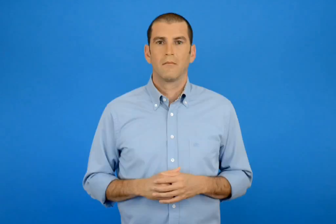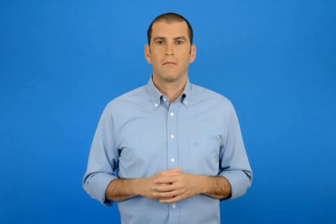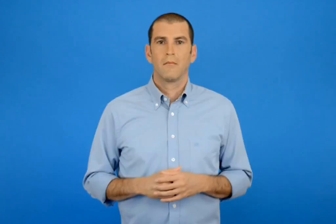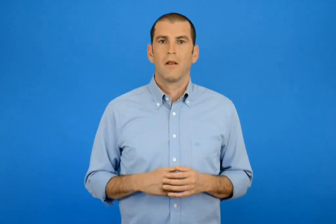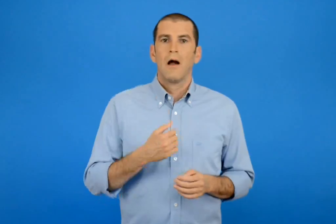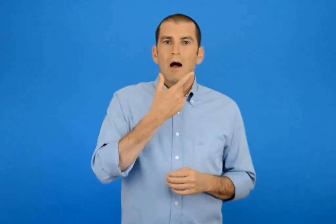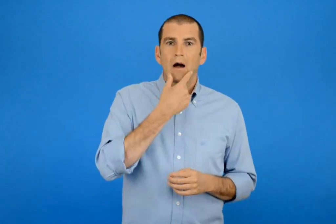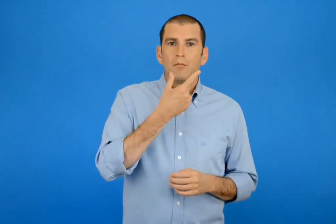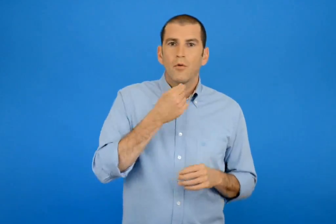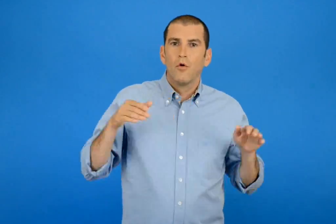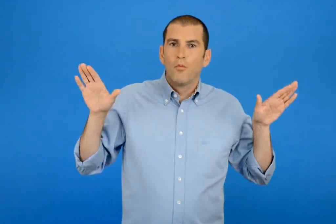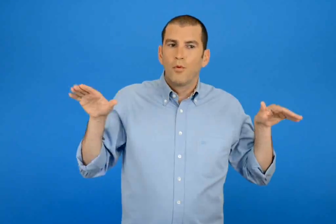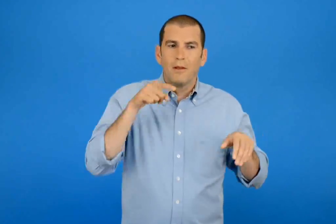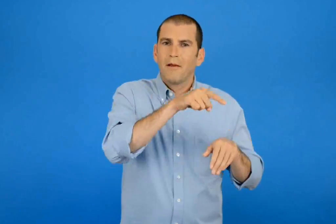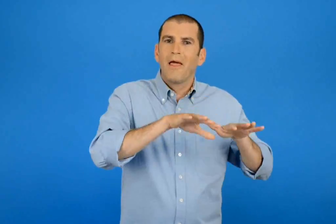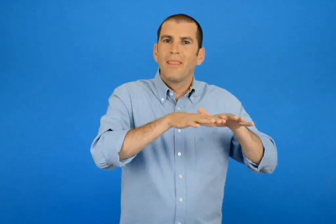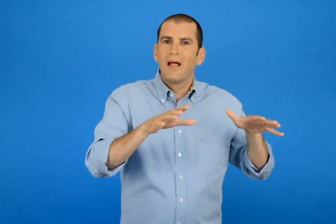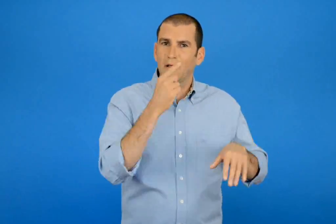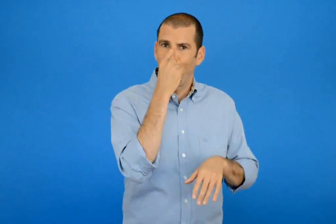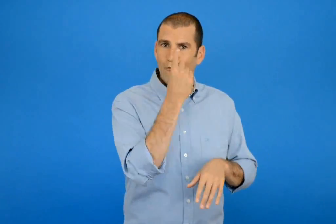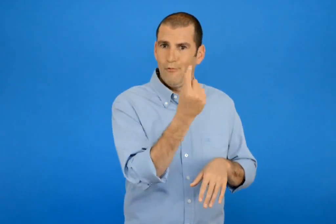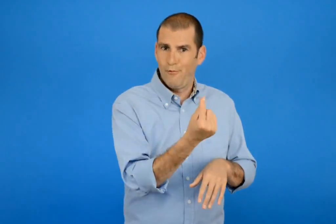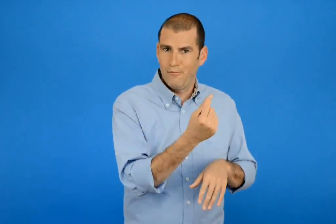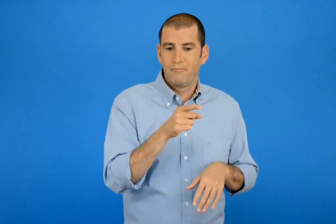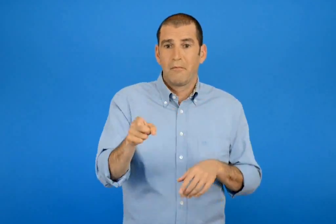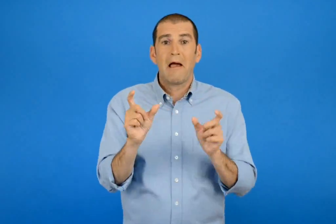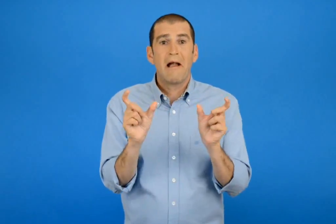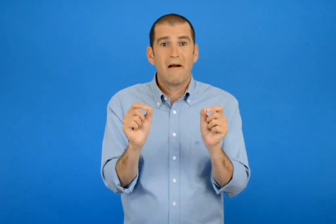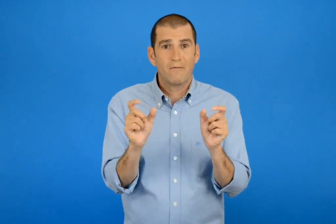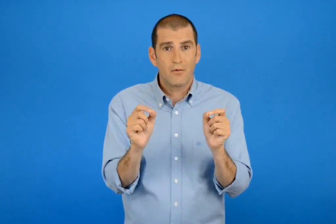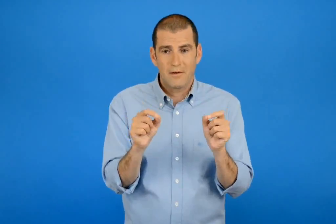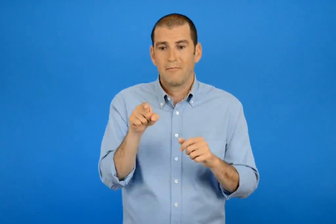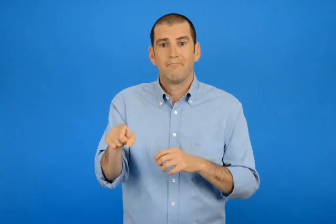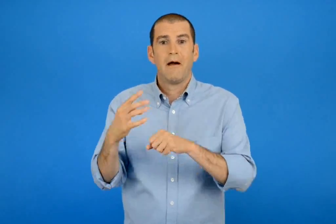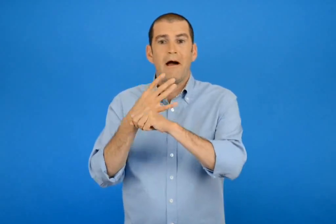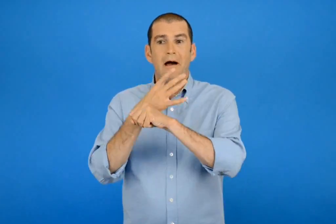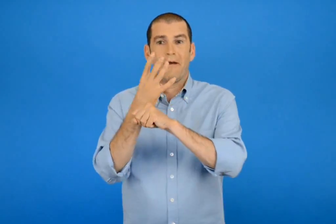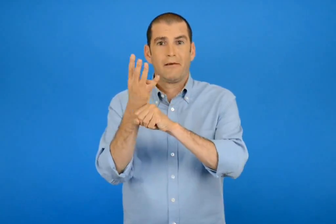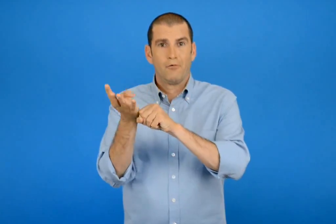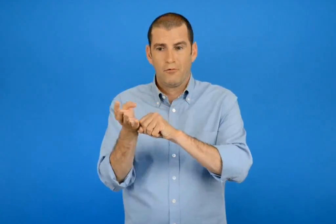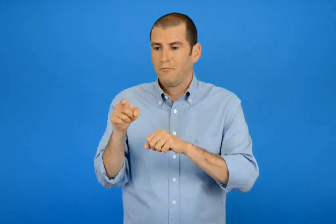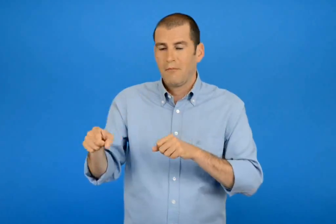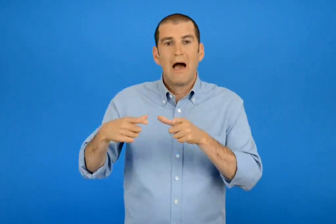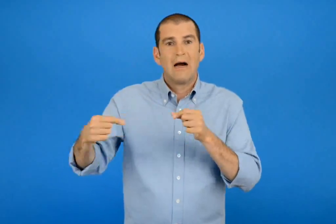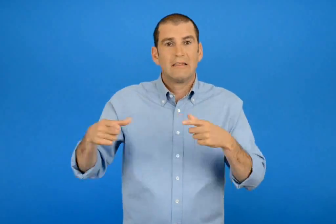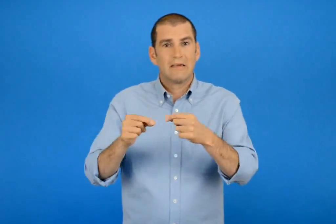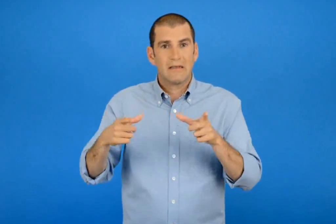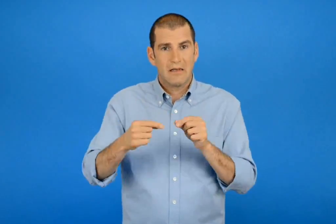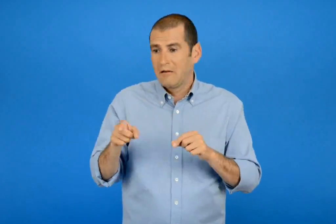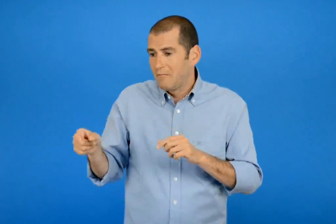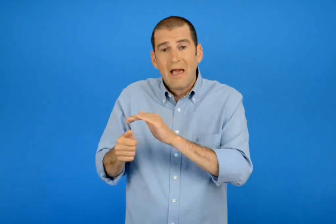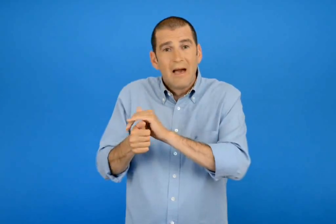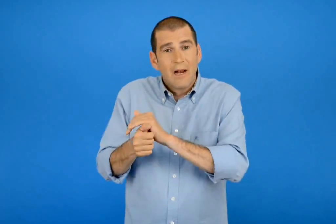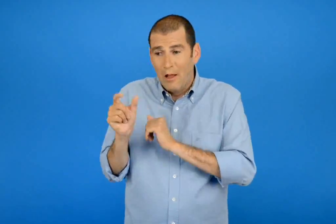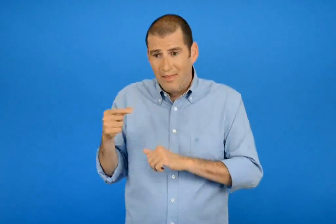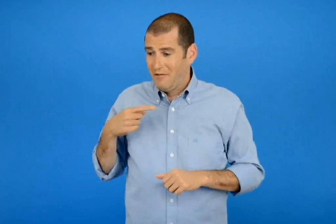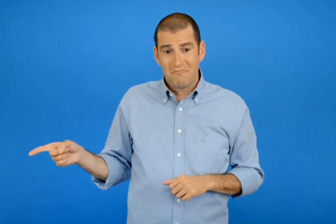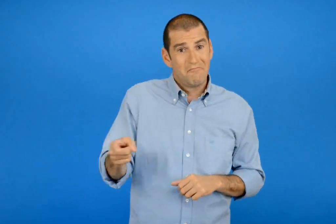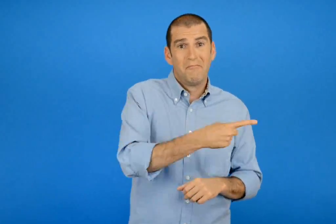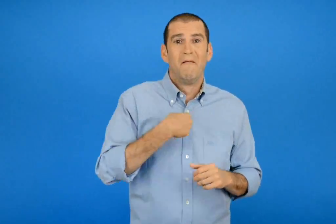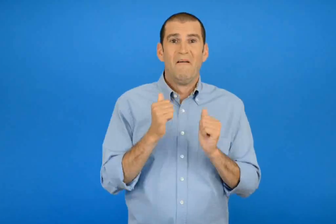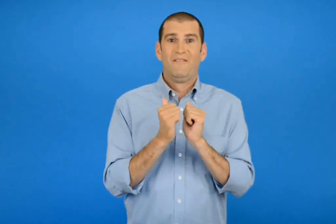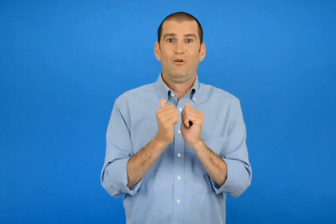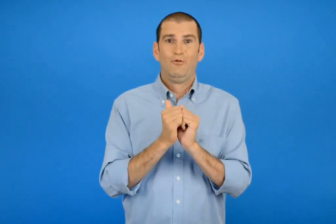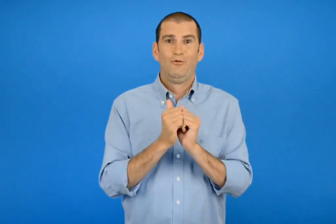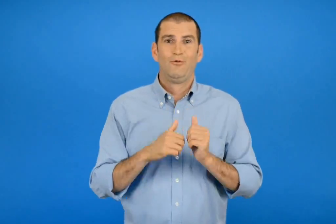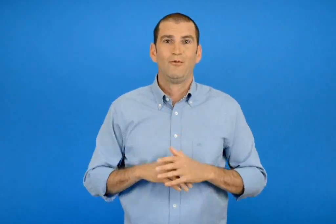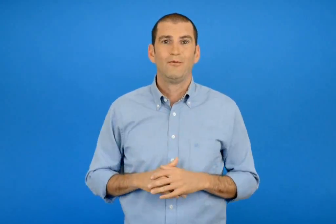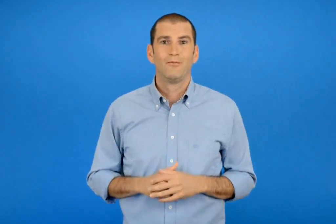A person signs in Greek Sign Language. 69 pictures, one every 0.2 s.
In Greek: θα γινώ φίλος με τον γλαρό τον κάβουρα τον αχινό τον αστέρια και το χελωνάκι
